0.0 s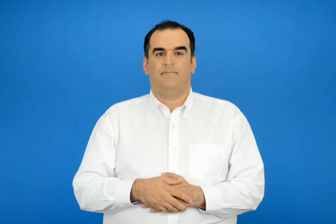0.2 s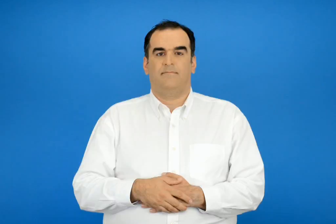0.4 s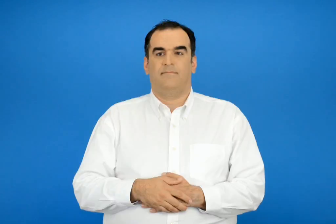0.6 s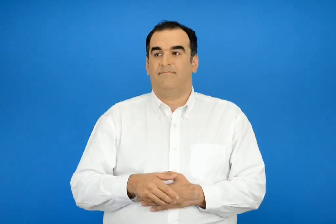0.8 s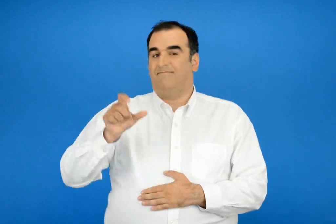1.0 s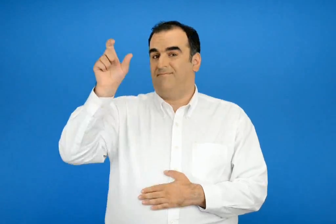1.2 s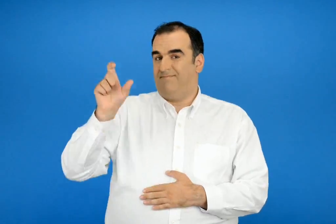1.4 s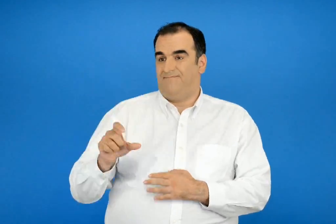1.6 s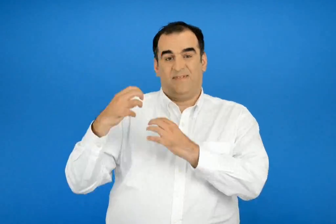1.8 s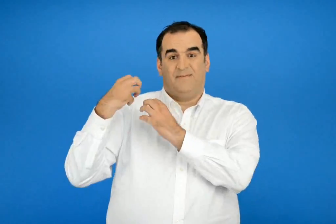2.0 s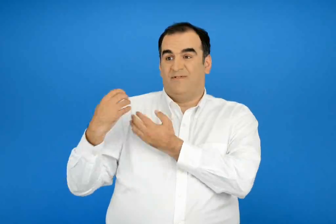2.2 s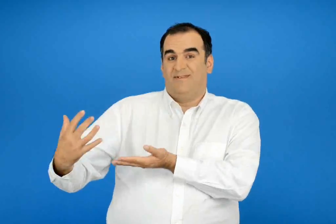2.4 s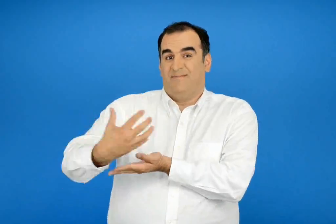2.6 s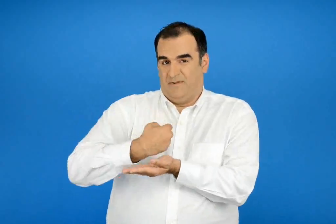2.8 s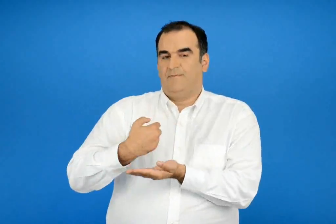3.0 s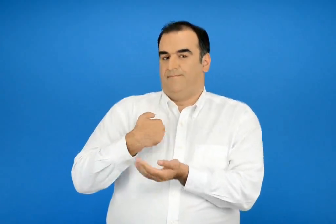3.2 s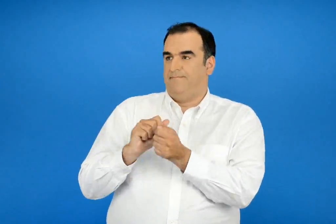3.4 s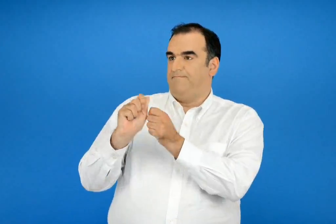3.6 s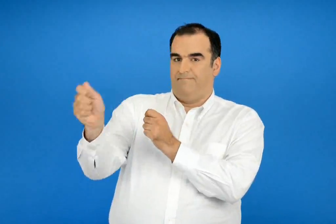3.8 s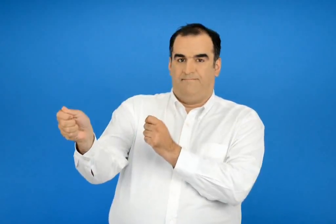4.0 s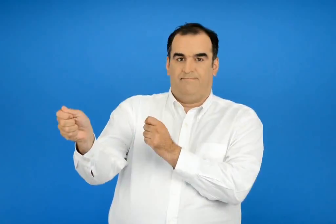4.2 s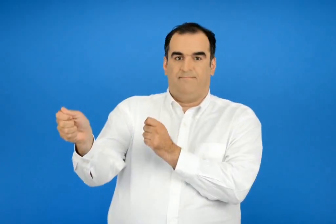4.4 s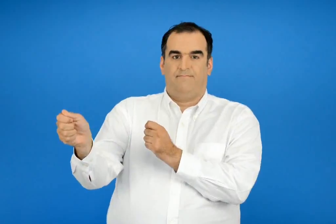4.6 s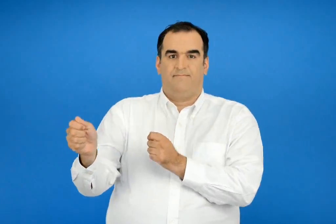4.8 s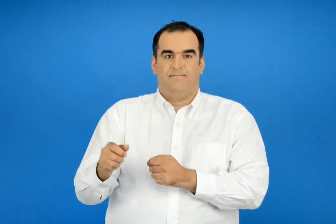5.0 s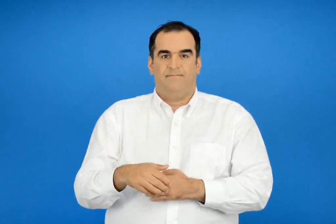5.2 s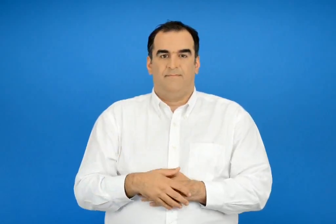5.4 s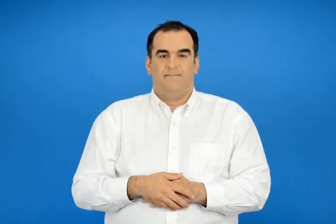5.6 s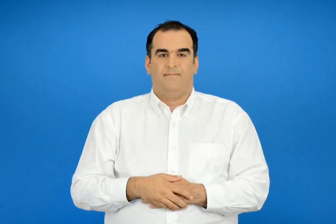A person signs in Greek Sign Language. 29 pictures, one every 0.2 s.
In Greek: θα πληρώσω στον εισπράκτορα σας
